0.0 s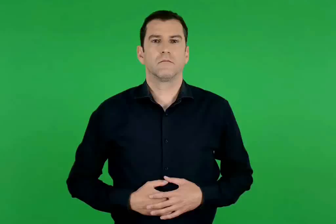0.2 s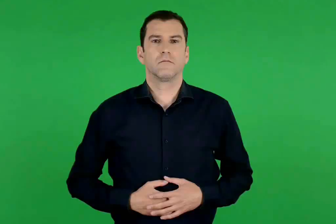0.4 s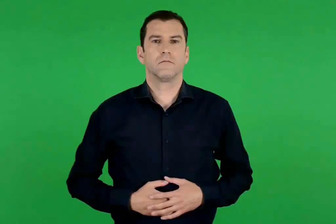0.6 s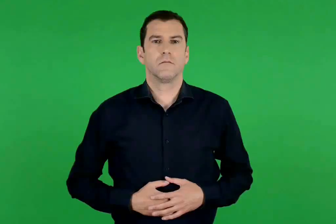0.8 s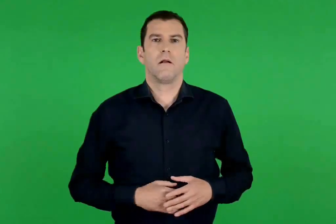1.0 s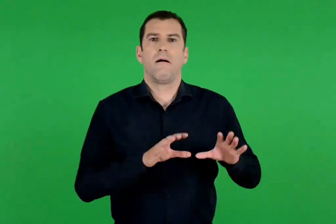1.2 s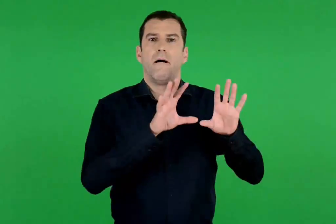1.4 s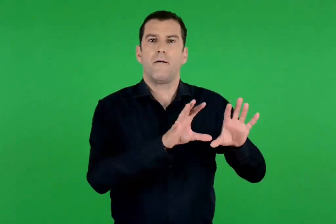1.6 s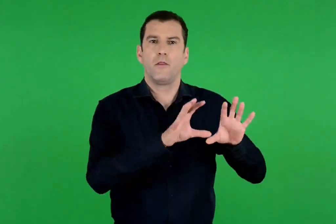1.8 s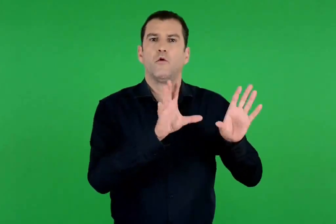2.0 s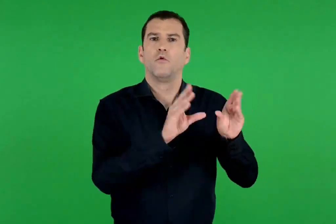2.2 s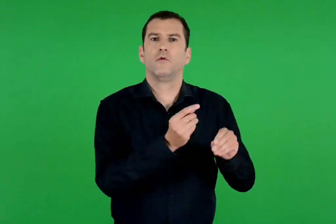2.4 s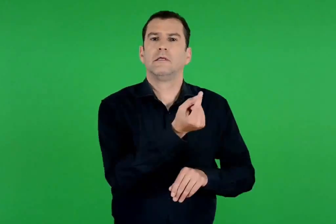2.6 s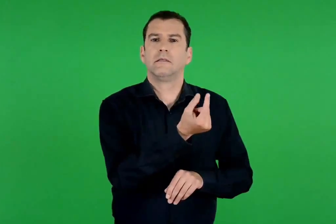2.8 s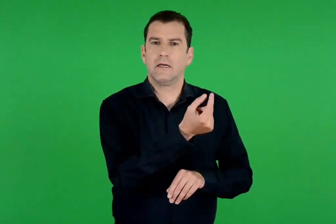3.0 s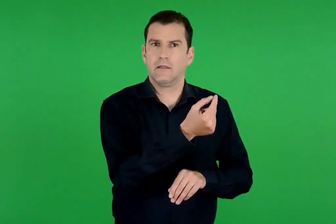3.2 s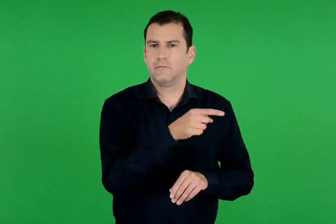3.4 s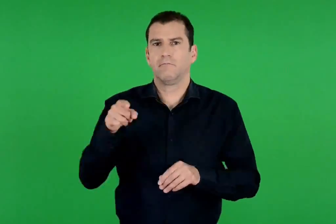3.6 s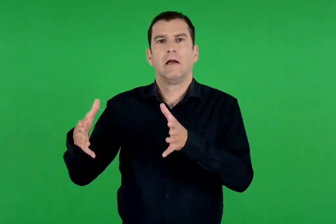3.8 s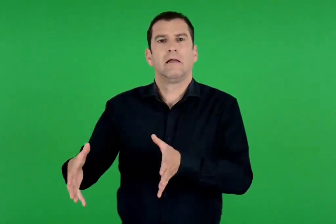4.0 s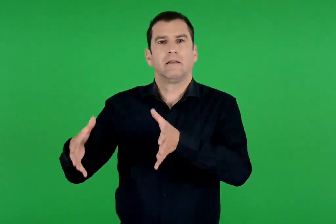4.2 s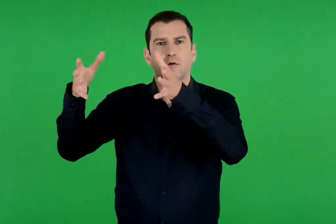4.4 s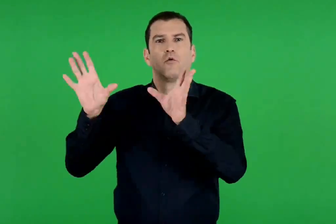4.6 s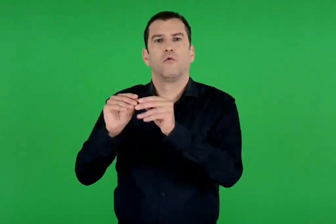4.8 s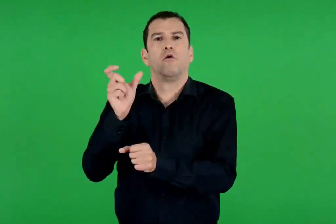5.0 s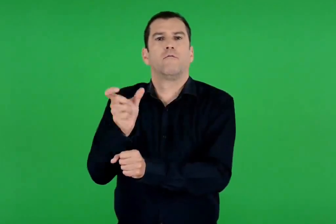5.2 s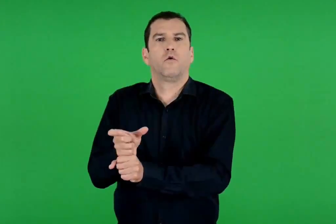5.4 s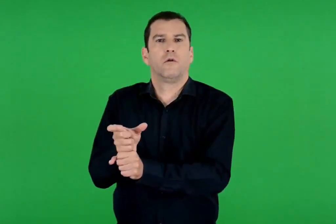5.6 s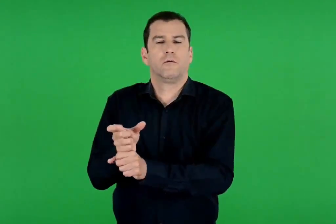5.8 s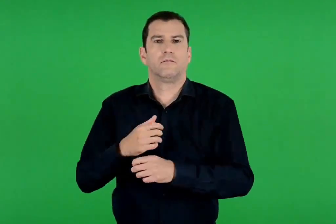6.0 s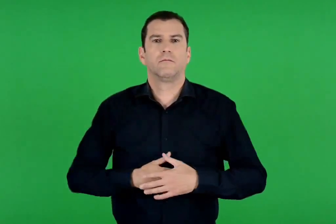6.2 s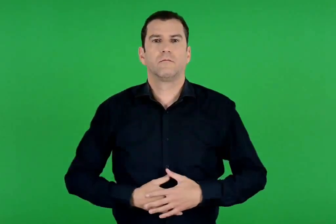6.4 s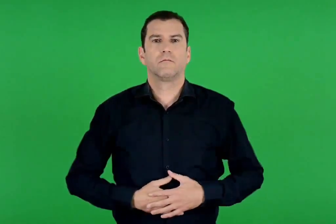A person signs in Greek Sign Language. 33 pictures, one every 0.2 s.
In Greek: σιταποθήκη και κτίριο για τη φρουρά
